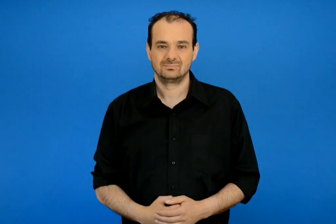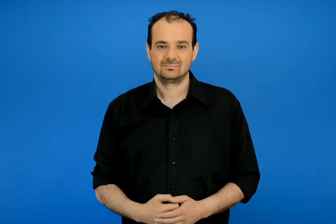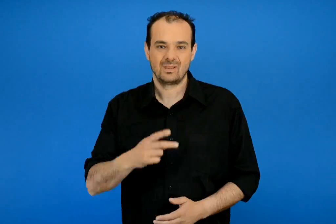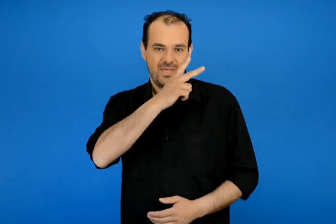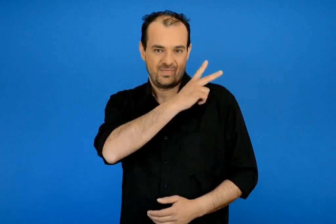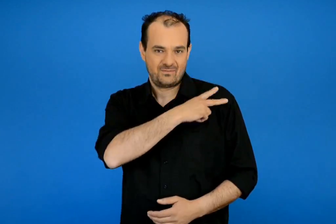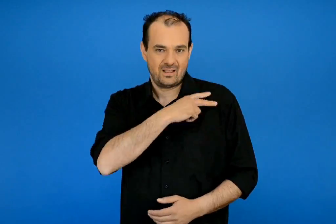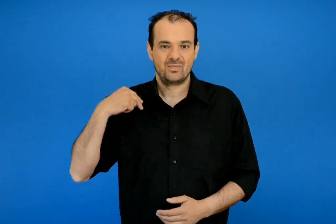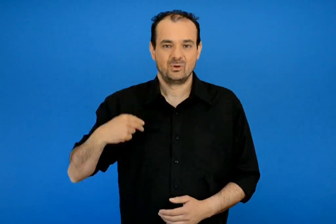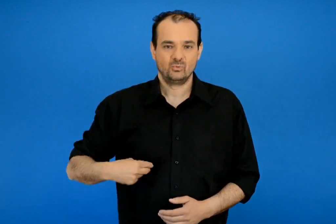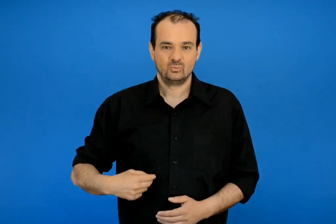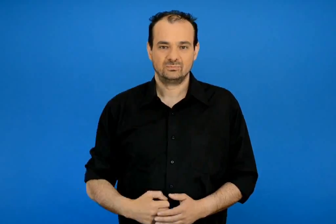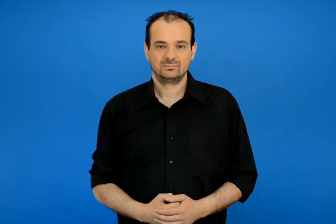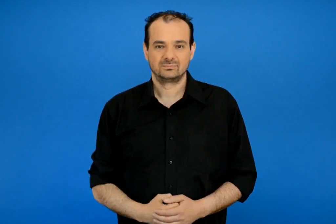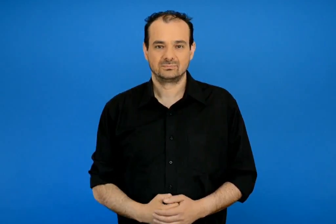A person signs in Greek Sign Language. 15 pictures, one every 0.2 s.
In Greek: Δευτέρα δημοτικού
